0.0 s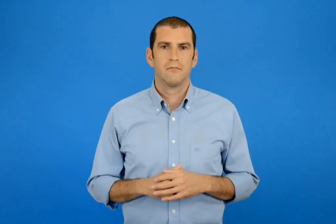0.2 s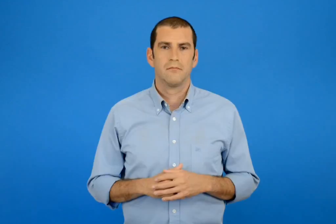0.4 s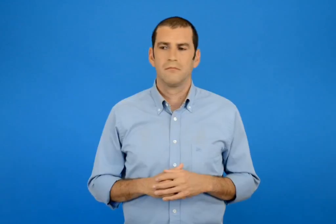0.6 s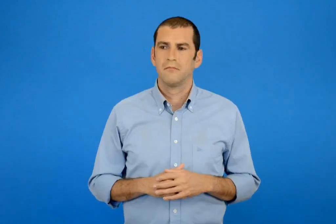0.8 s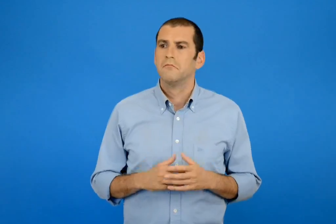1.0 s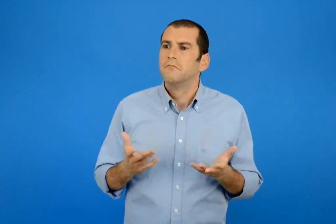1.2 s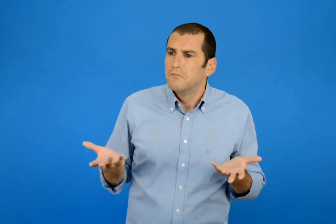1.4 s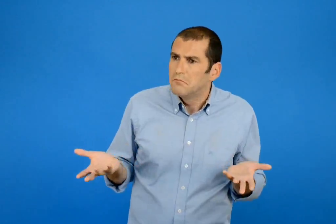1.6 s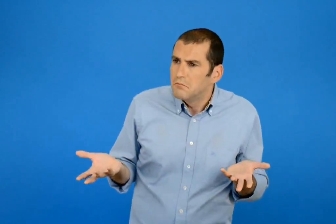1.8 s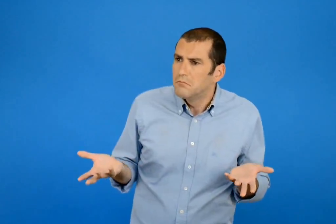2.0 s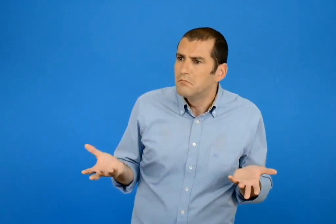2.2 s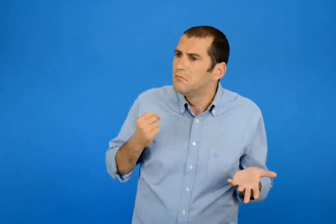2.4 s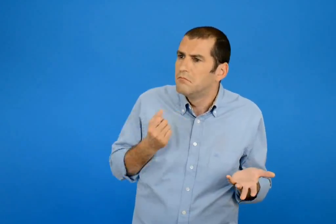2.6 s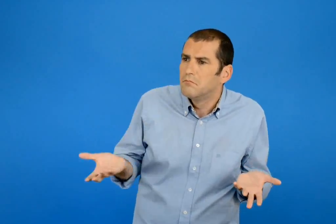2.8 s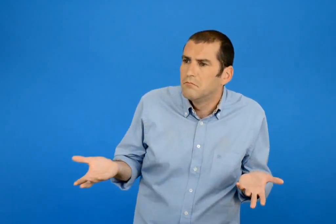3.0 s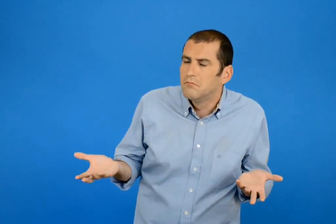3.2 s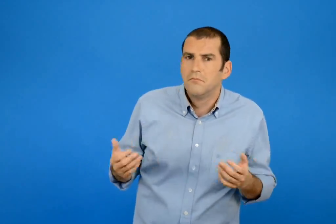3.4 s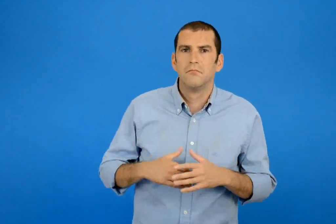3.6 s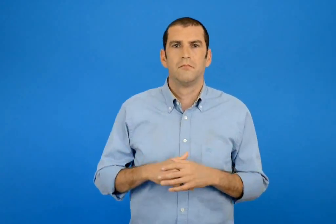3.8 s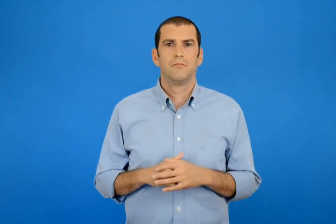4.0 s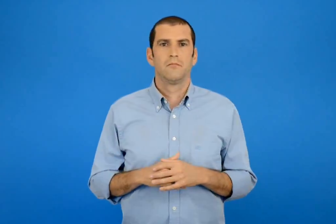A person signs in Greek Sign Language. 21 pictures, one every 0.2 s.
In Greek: τότε ;
